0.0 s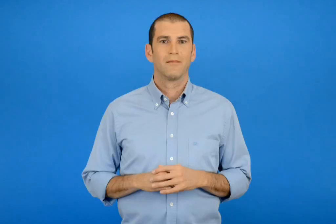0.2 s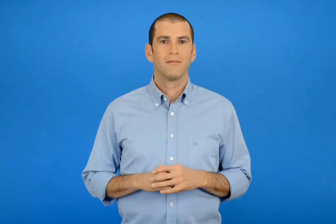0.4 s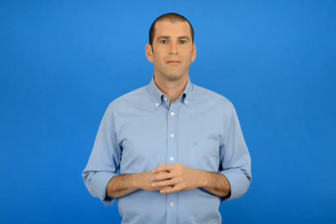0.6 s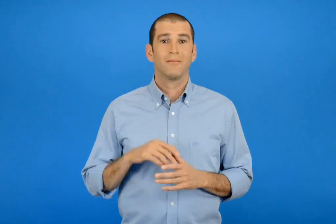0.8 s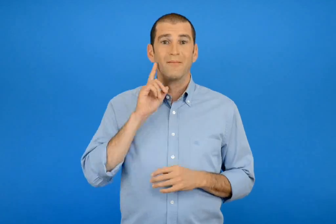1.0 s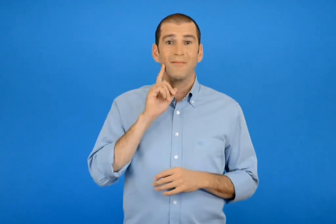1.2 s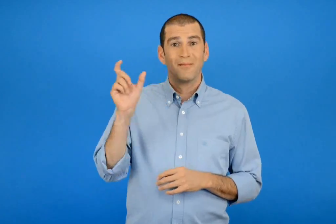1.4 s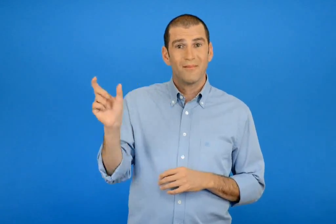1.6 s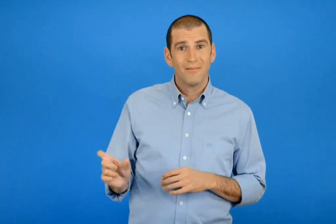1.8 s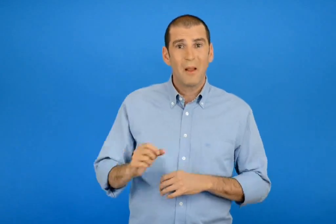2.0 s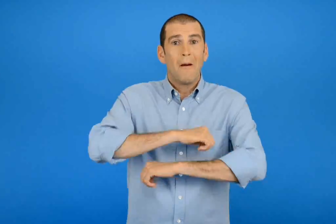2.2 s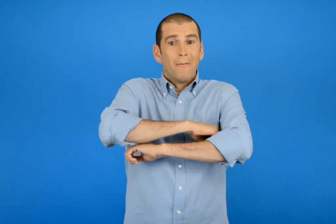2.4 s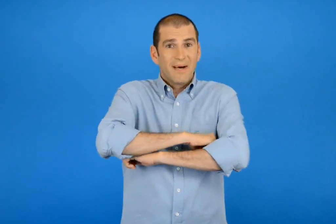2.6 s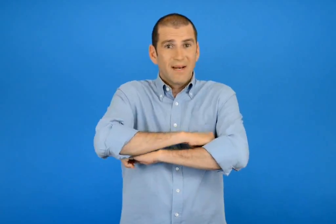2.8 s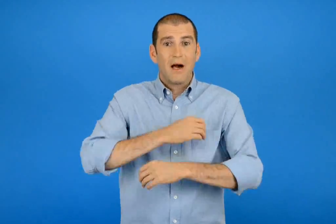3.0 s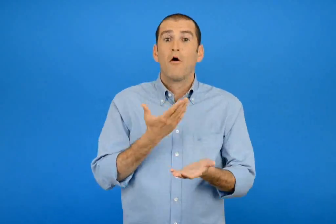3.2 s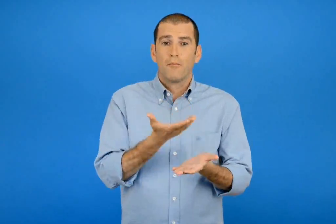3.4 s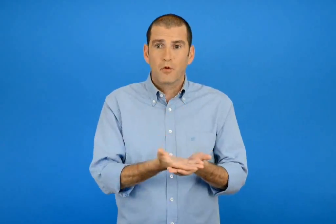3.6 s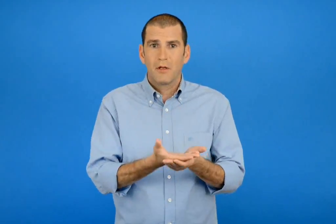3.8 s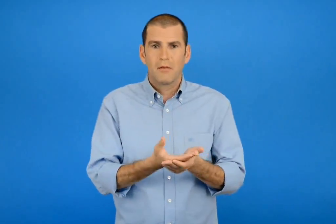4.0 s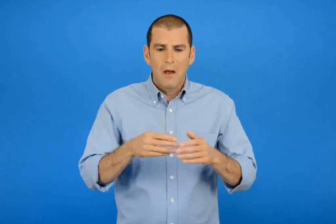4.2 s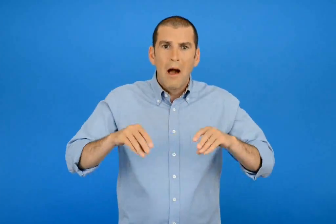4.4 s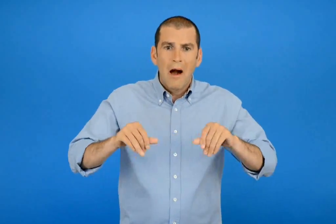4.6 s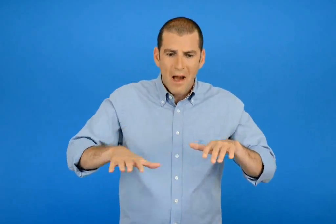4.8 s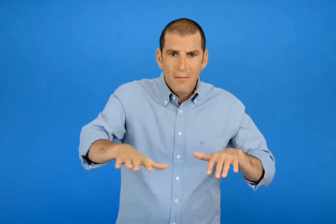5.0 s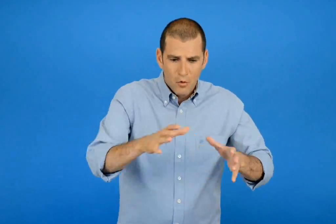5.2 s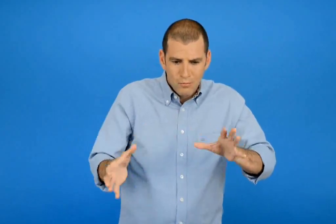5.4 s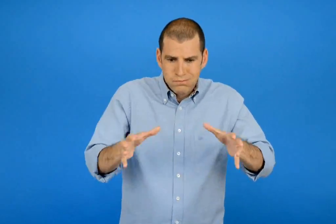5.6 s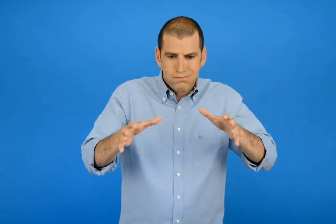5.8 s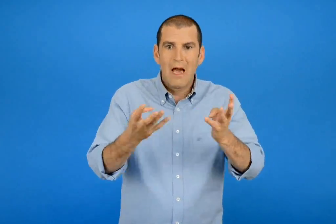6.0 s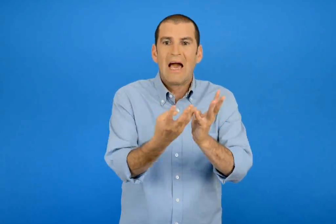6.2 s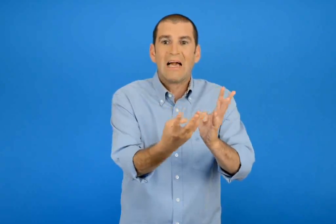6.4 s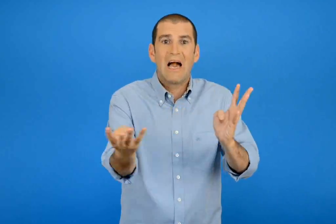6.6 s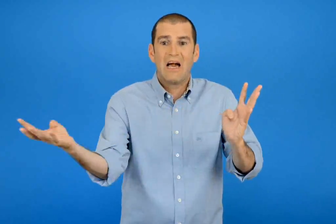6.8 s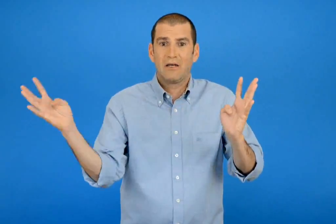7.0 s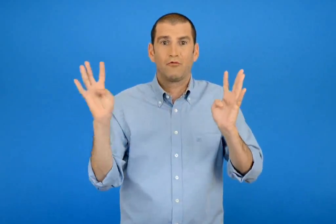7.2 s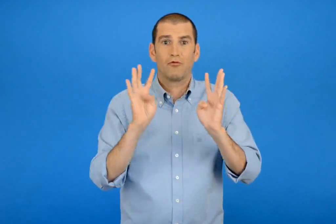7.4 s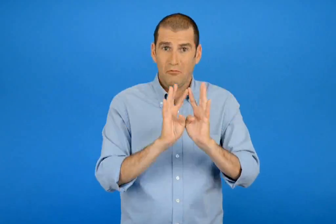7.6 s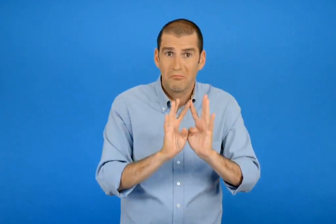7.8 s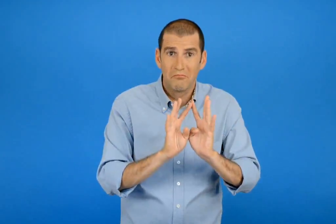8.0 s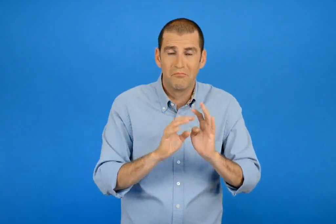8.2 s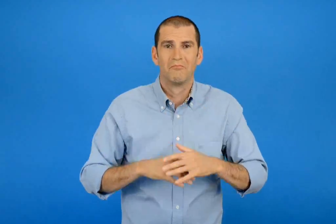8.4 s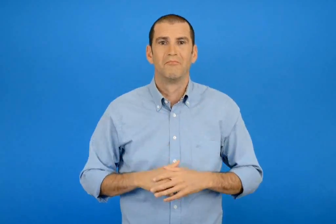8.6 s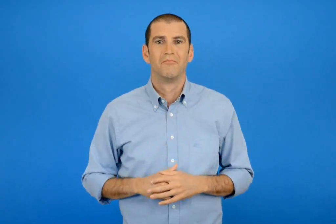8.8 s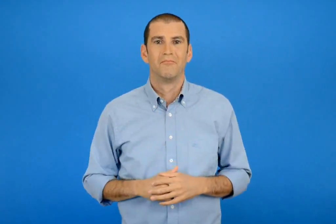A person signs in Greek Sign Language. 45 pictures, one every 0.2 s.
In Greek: κάνουμε ένα μεγάλο κάστρο από άμμο ; πρότεινε η μαρίνα
